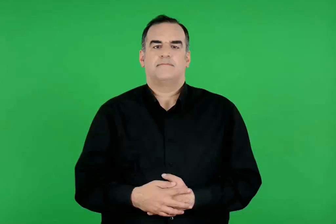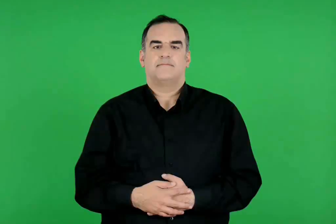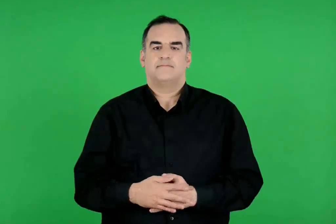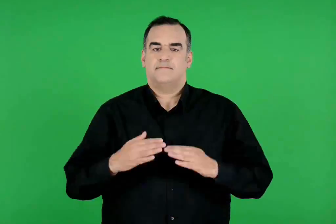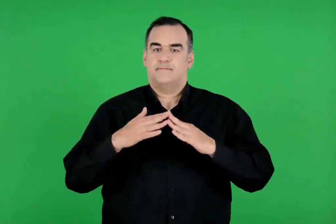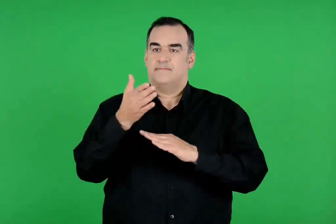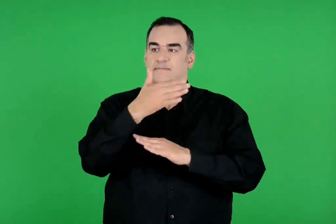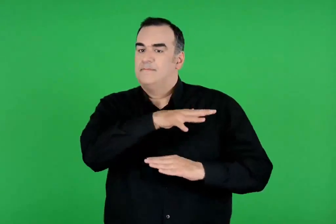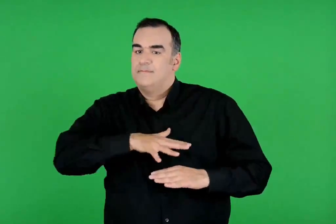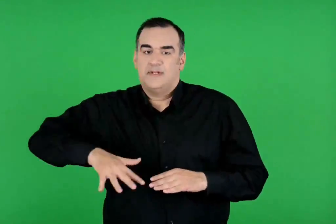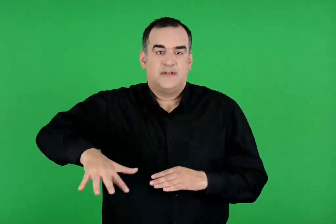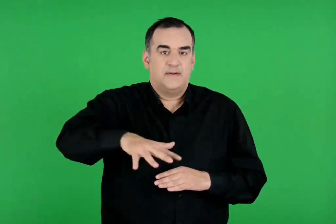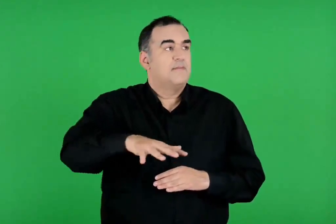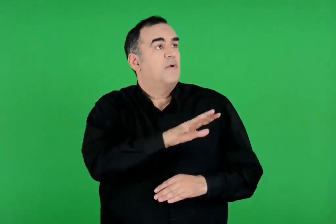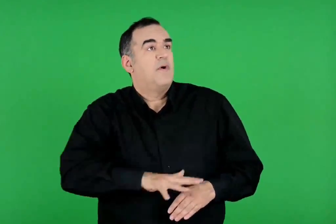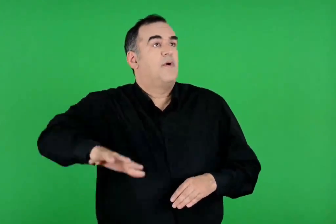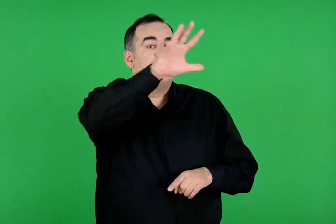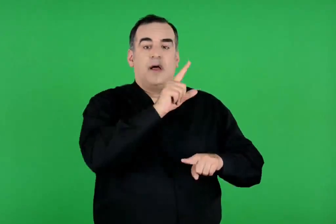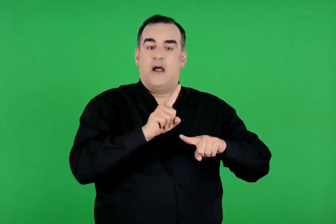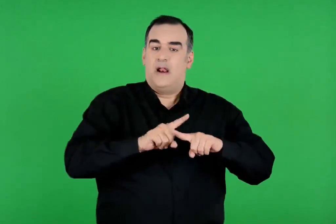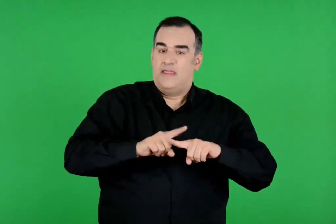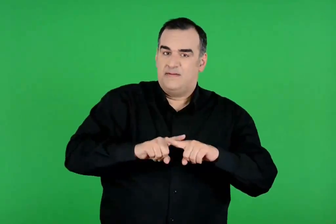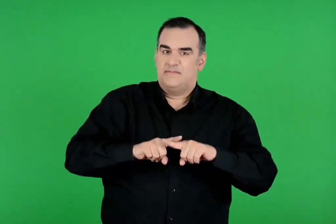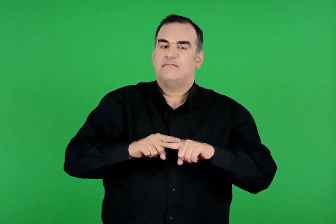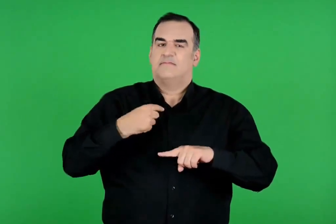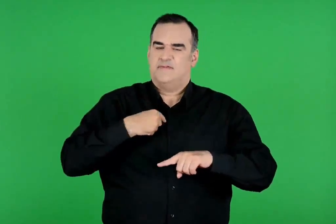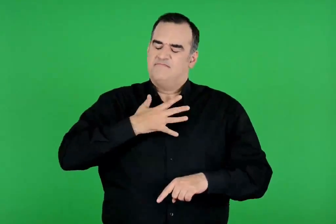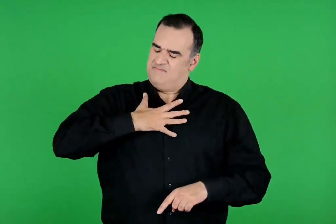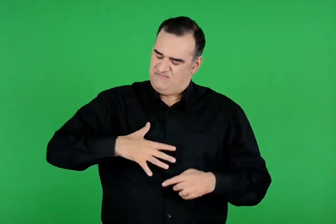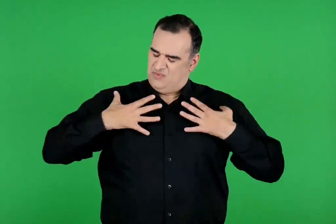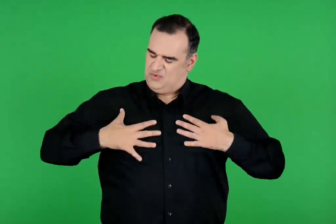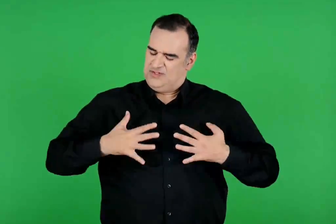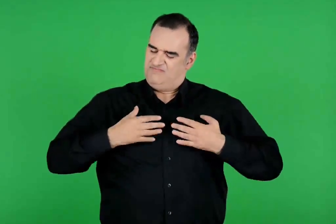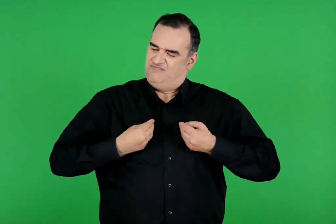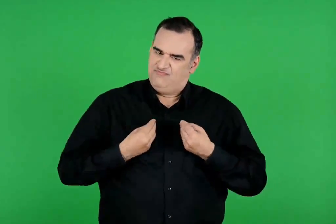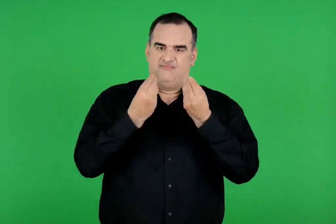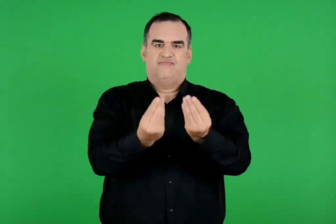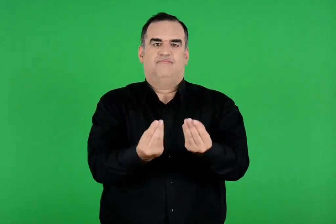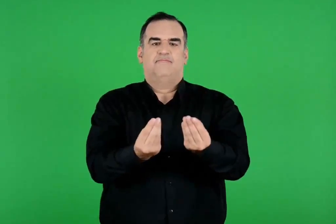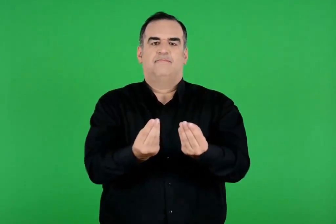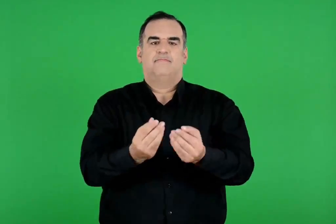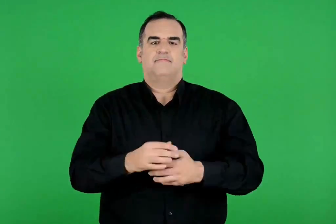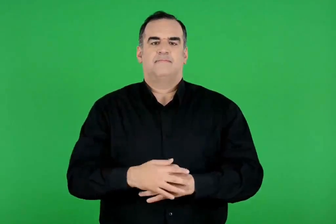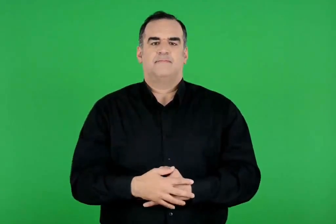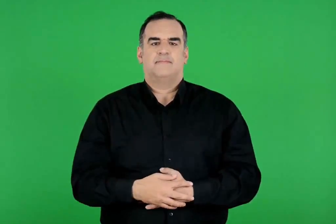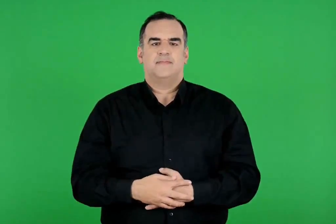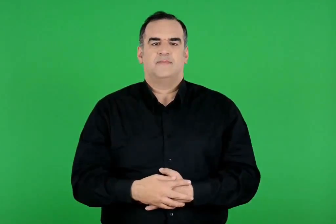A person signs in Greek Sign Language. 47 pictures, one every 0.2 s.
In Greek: για την πατρίδα , για όλη την ελλάδα με τη θέλησή μου δίνω το κορμί μου˙
